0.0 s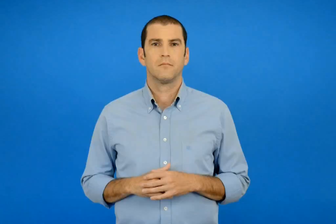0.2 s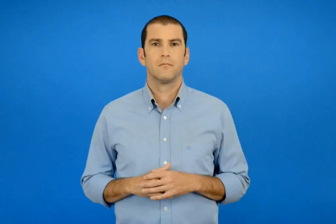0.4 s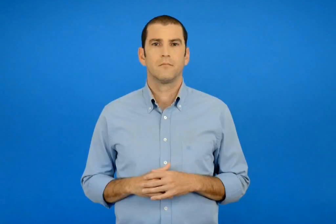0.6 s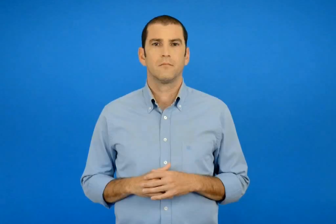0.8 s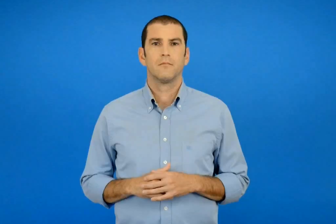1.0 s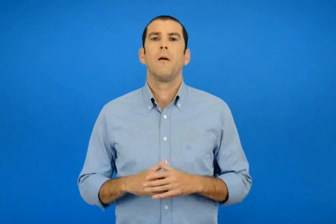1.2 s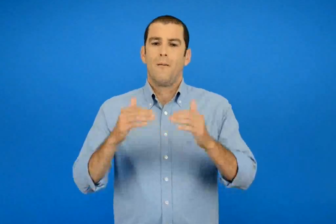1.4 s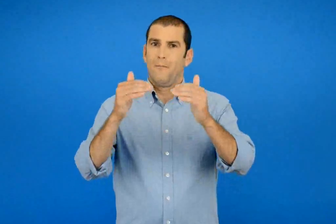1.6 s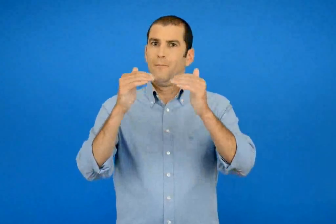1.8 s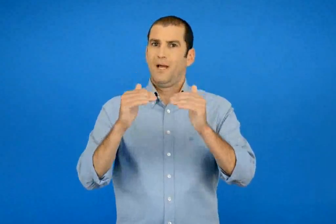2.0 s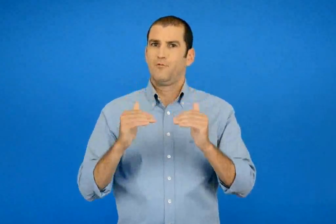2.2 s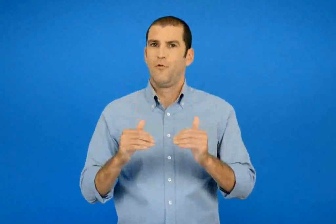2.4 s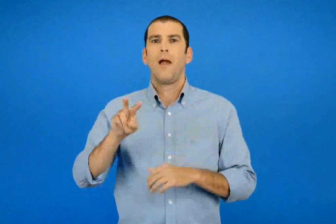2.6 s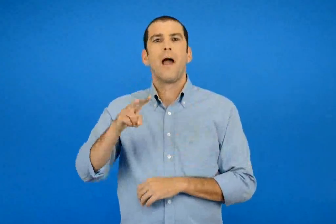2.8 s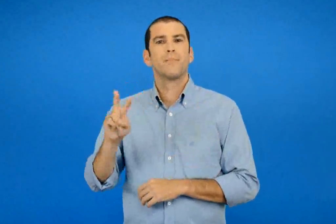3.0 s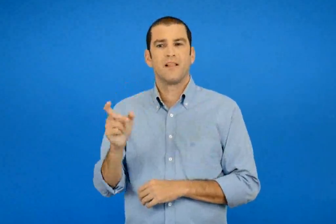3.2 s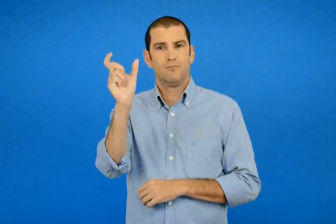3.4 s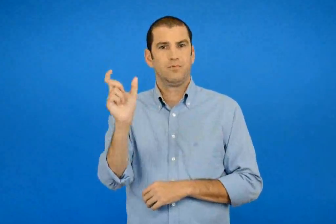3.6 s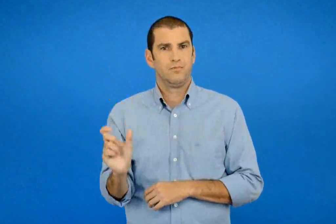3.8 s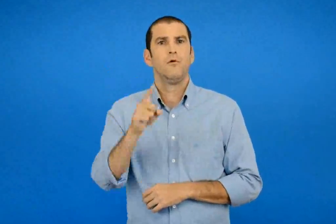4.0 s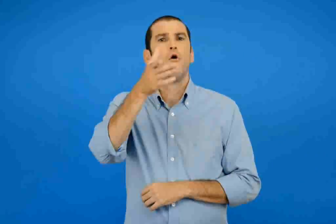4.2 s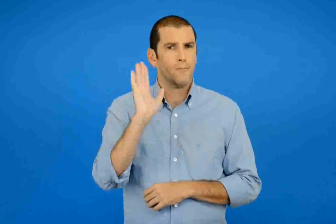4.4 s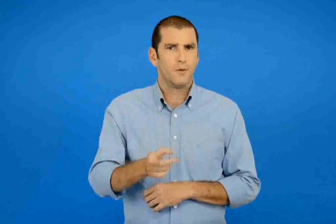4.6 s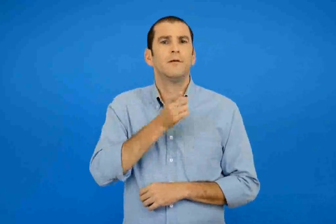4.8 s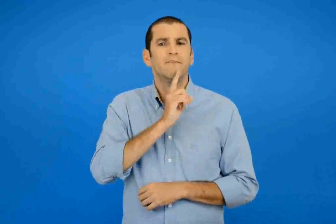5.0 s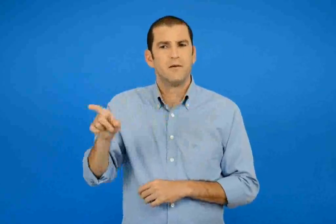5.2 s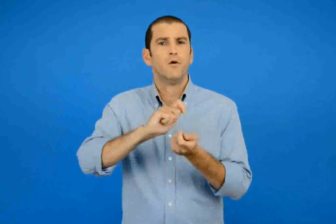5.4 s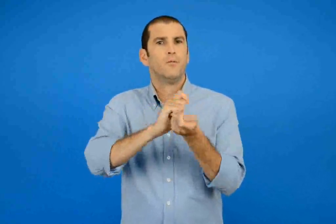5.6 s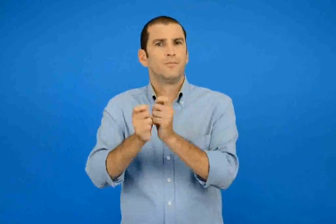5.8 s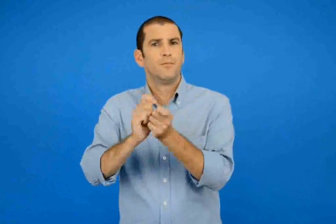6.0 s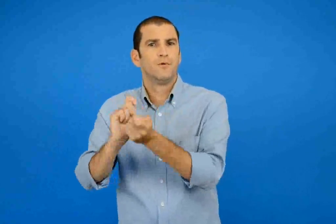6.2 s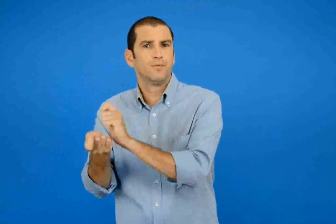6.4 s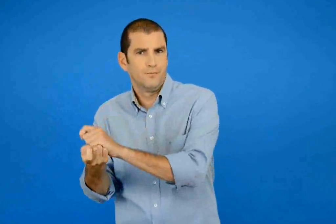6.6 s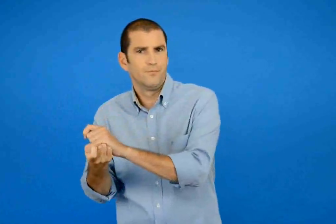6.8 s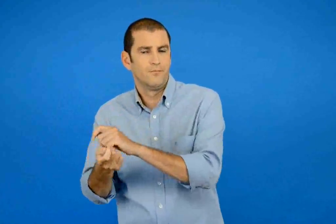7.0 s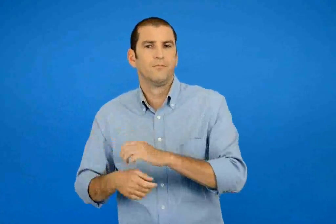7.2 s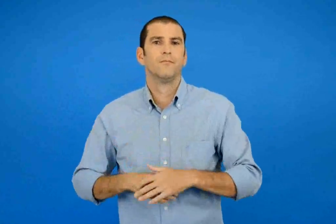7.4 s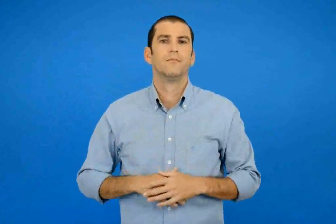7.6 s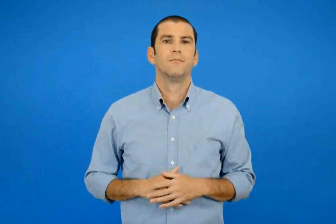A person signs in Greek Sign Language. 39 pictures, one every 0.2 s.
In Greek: μπορείς να κάνεις το ίδιο με τα παρακάτω επίθετα ;
